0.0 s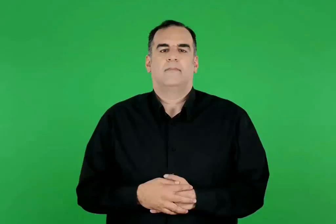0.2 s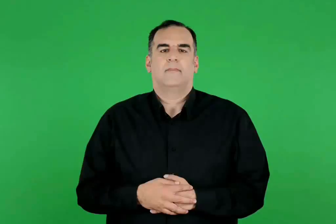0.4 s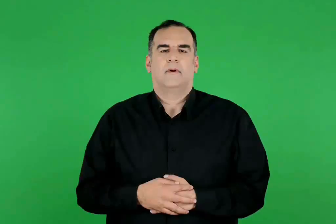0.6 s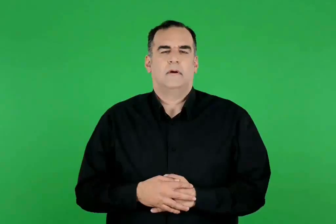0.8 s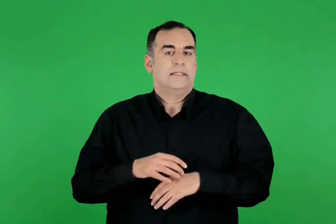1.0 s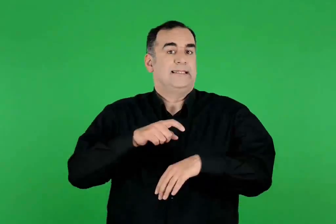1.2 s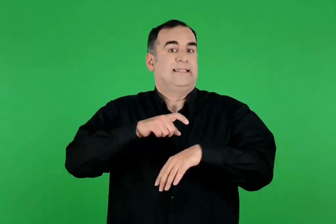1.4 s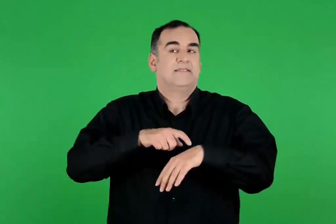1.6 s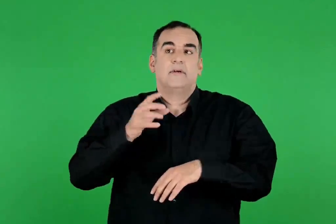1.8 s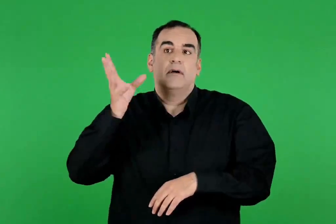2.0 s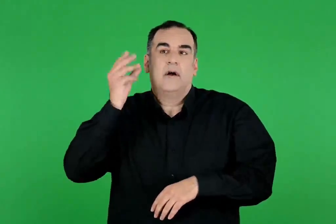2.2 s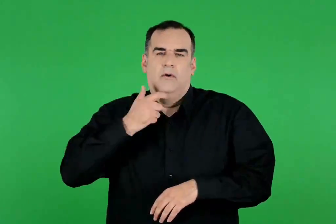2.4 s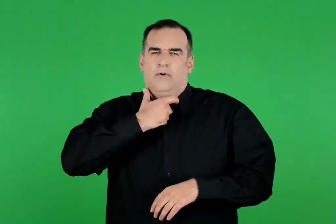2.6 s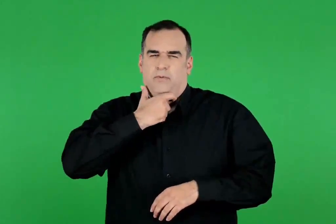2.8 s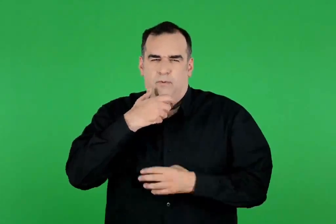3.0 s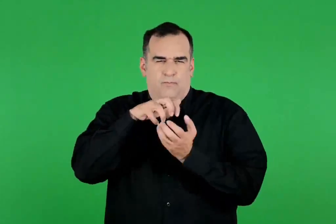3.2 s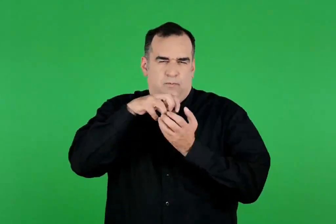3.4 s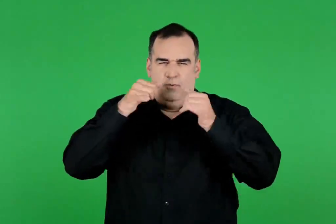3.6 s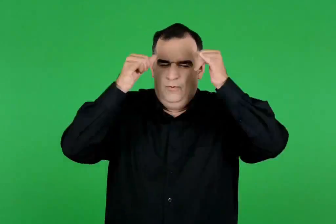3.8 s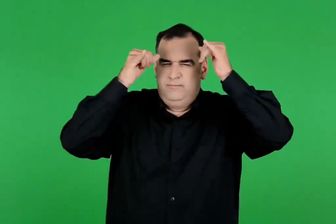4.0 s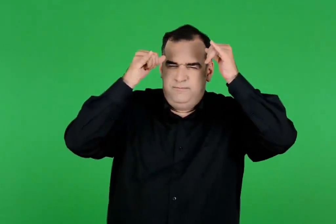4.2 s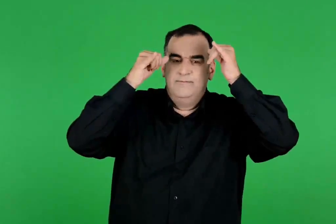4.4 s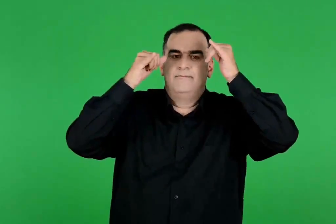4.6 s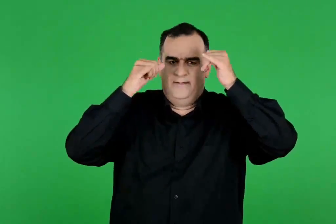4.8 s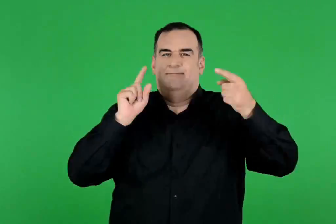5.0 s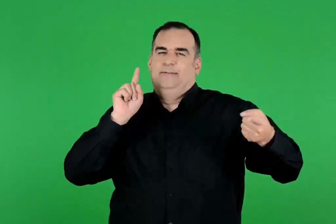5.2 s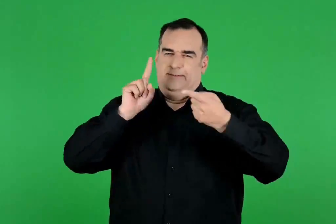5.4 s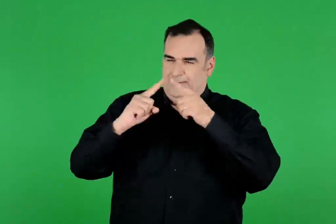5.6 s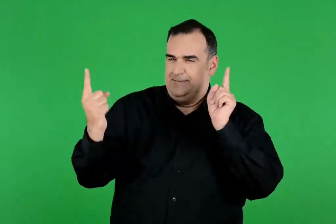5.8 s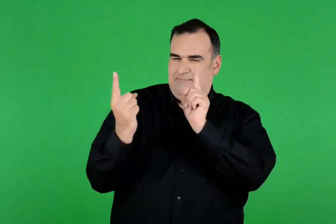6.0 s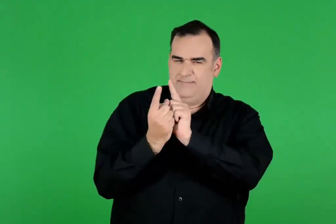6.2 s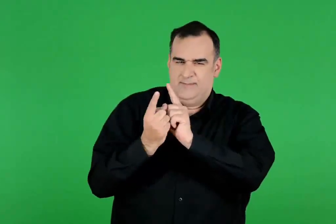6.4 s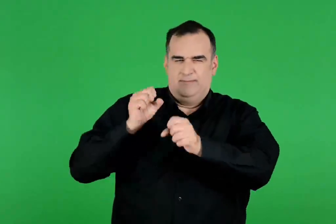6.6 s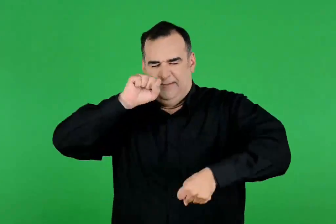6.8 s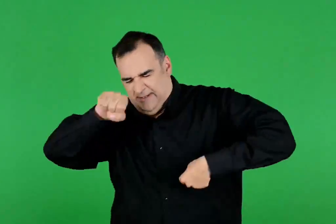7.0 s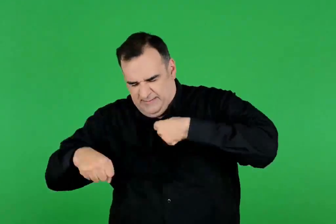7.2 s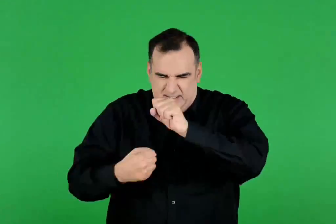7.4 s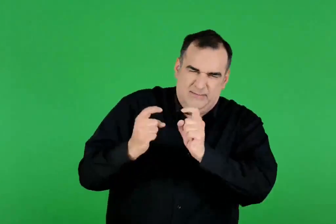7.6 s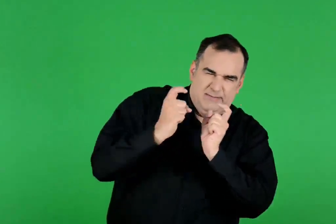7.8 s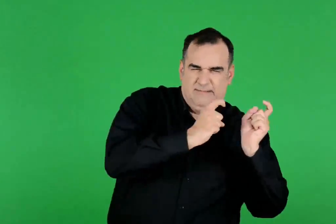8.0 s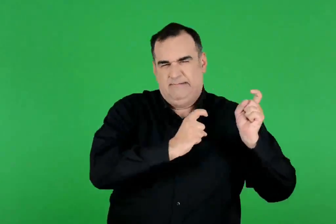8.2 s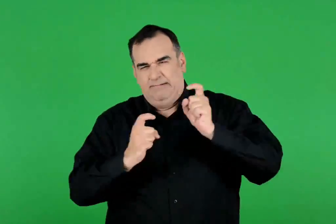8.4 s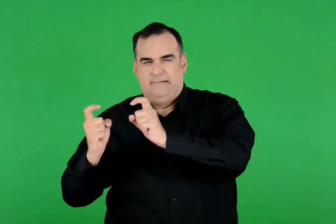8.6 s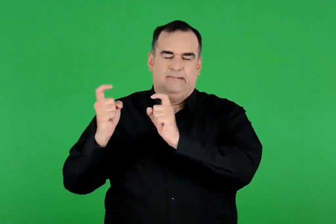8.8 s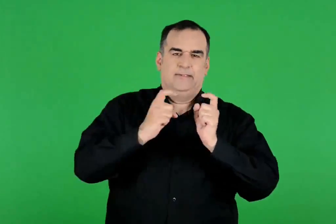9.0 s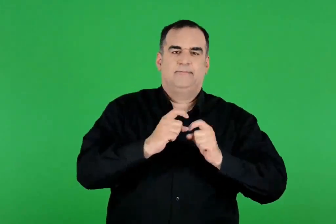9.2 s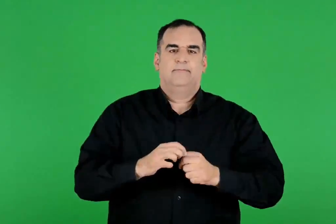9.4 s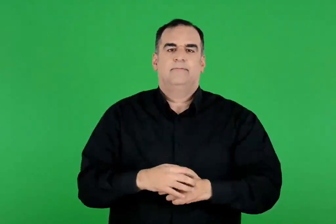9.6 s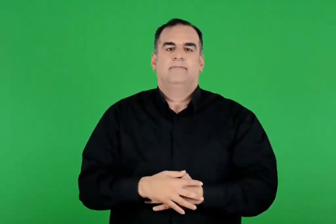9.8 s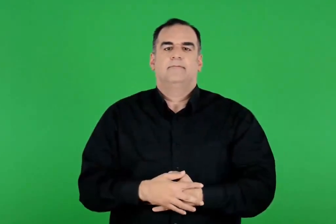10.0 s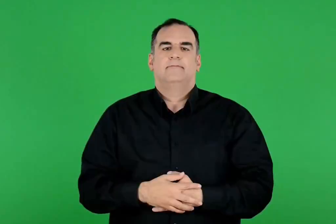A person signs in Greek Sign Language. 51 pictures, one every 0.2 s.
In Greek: κάποια στιγμή άκουσε το άγριο μουγκρητό του. όταν συναντήθηκαν , πάλεψαν σκληρά
